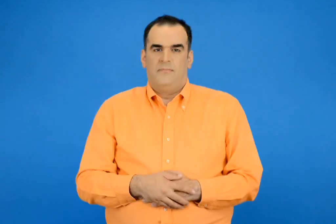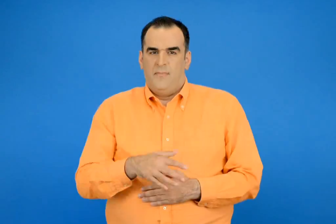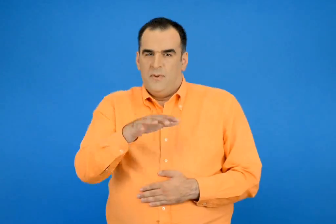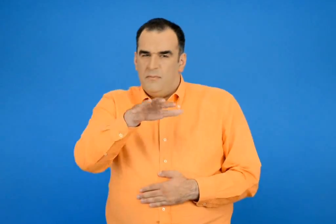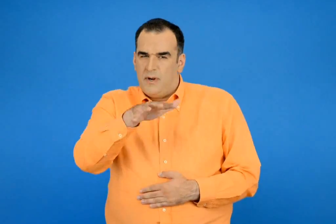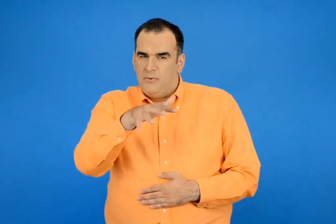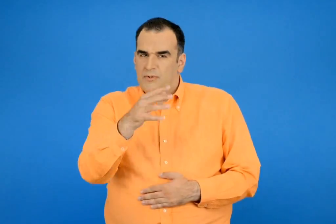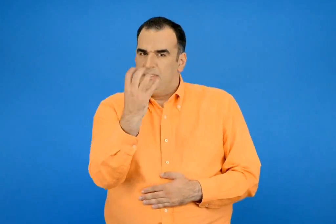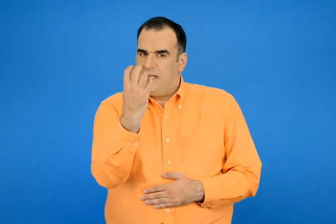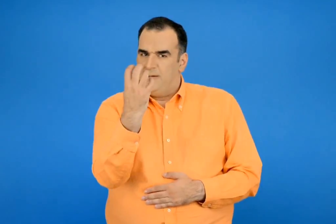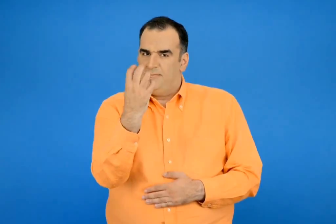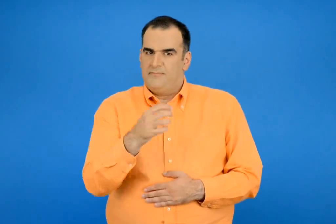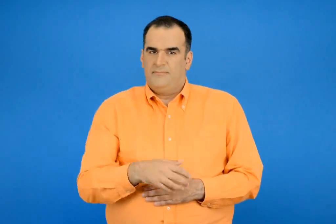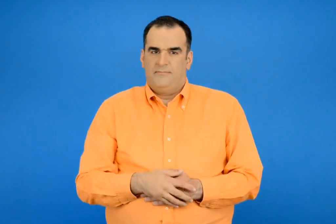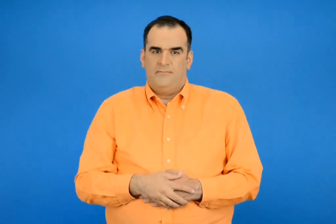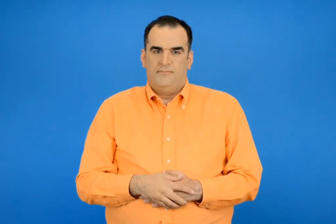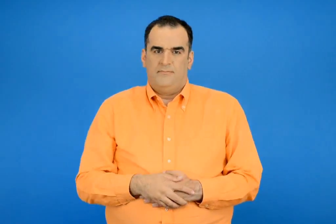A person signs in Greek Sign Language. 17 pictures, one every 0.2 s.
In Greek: περίπου 40
